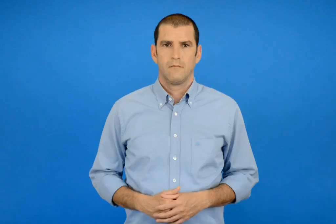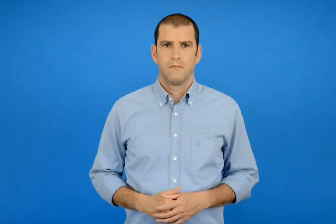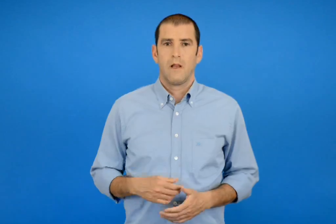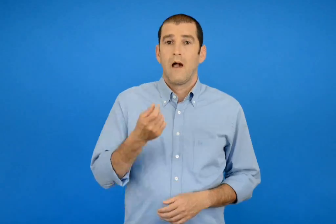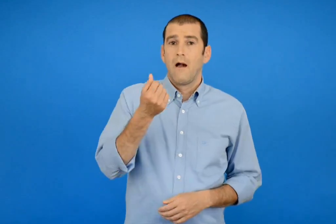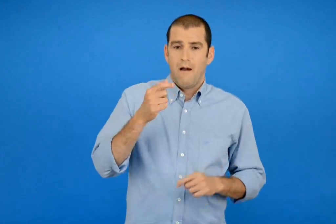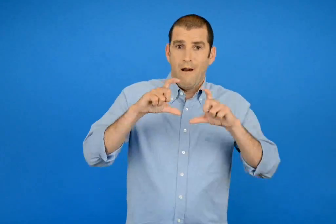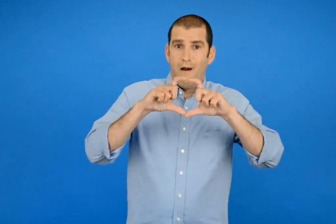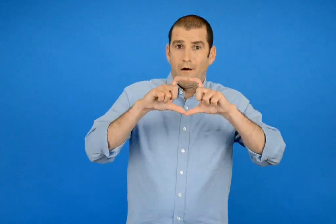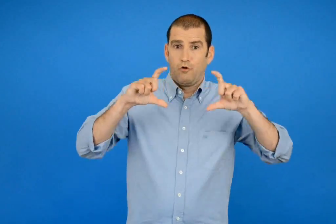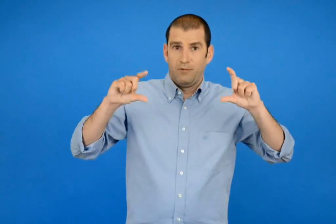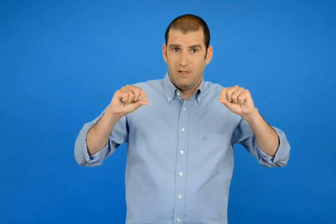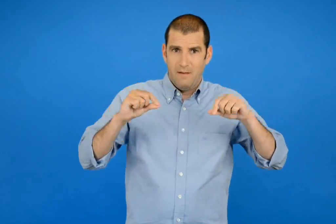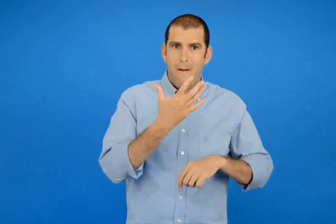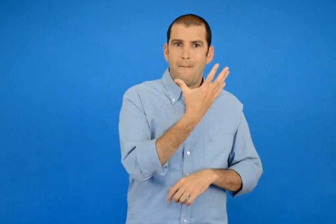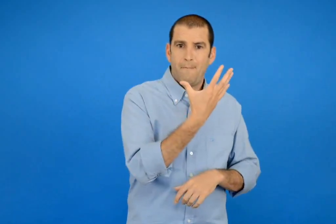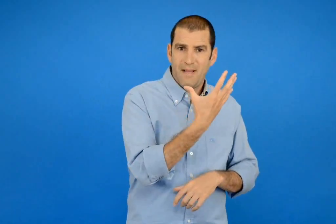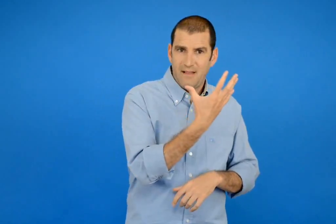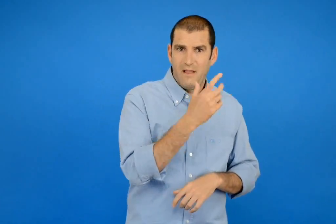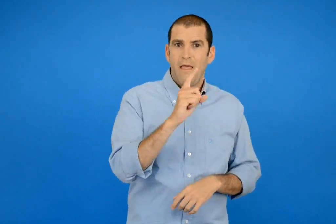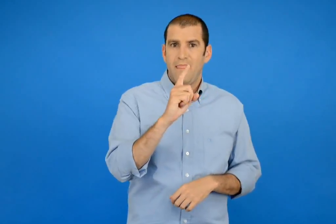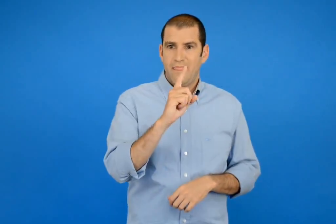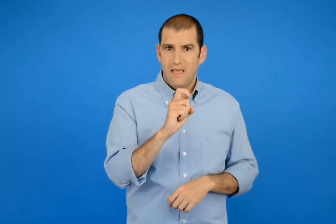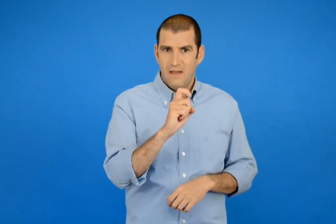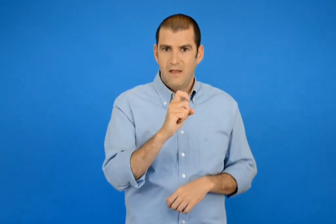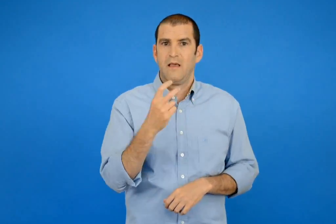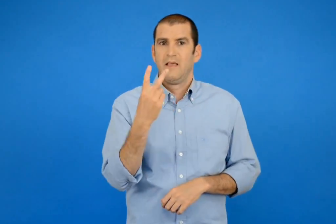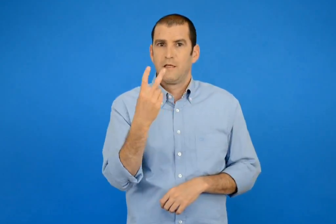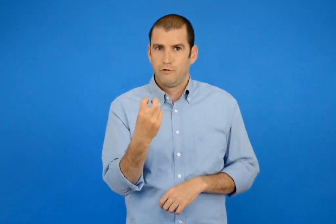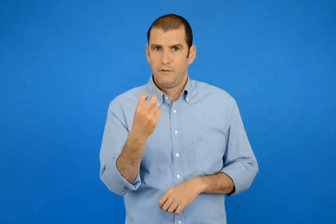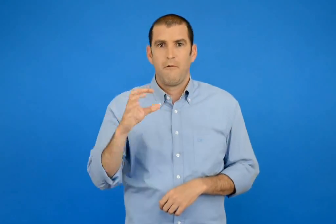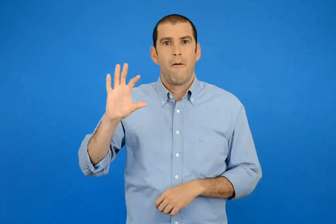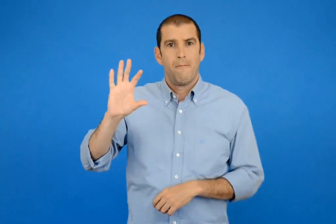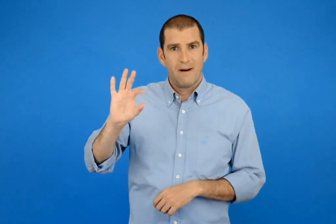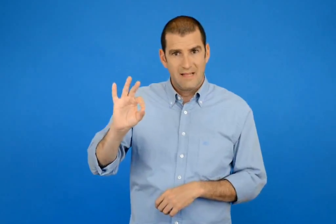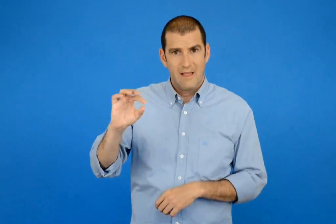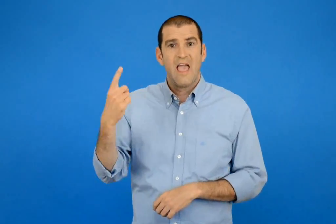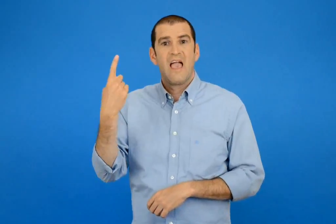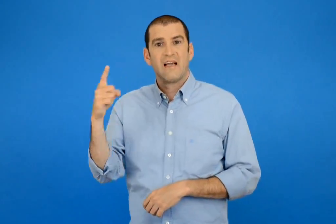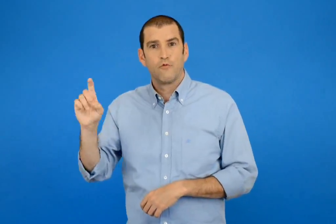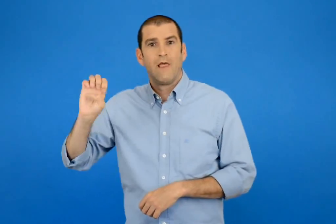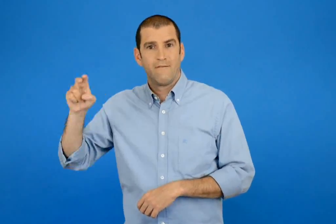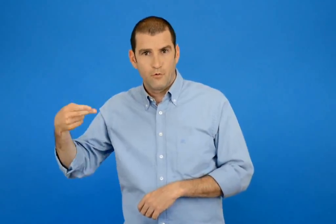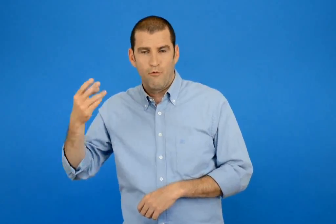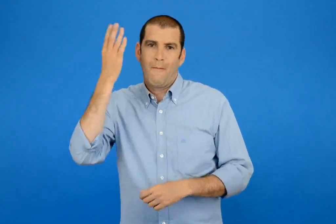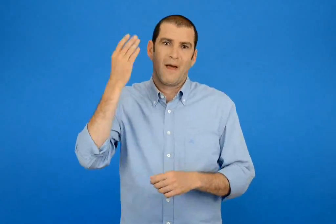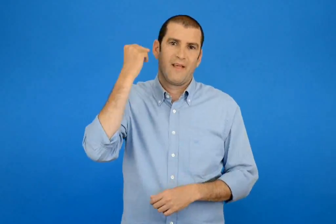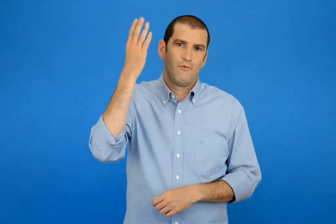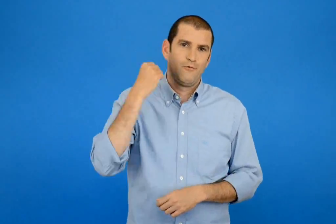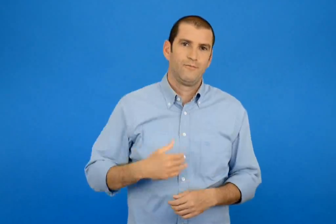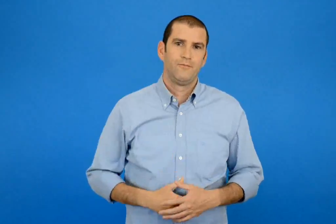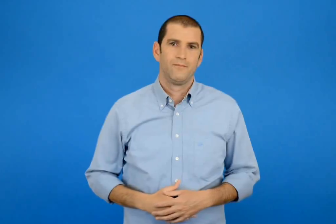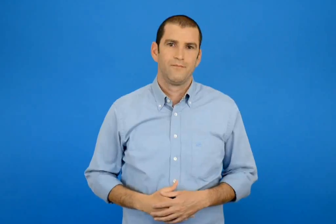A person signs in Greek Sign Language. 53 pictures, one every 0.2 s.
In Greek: γνωρίζω τα χαρτονομίσματα των 5 10 20 50 και 100 ευρώ
